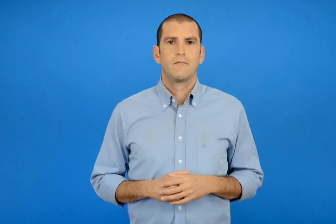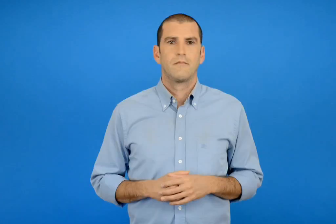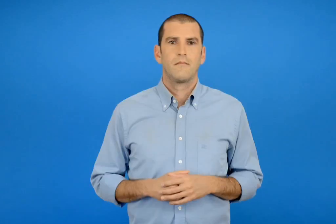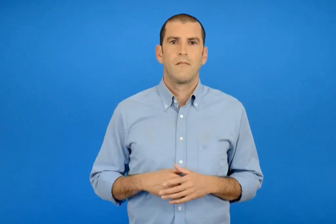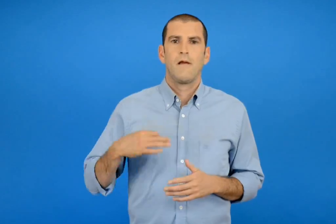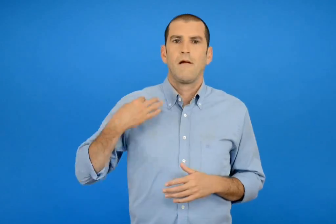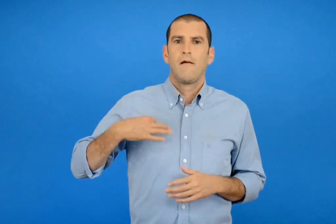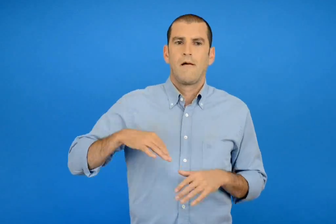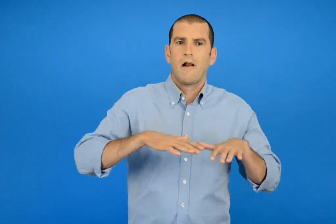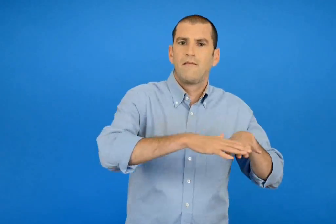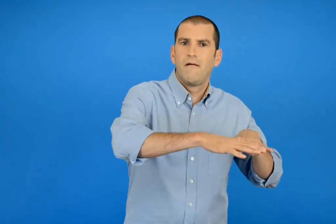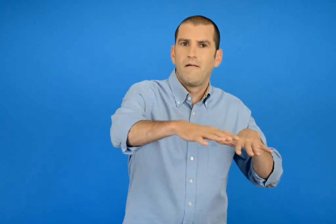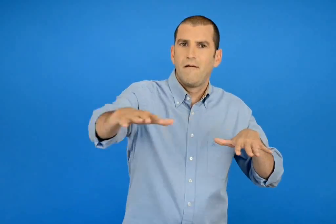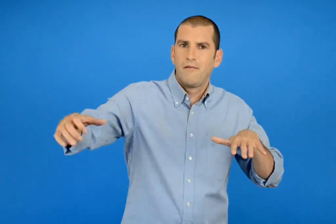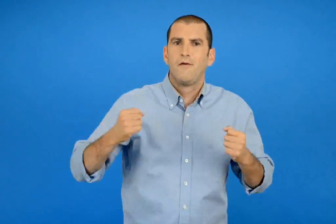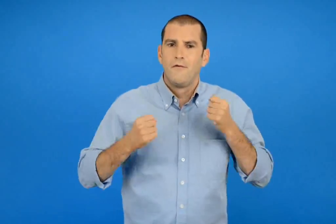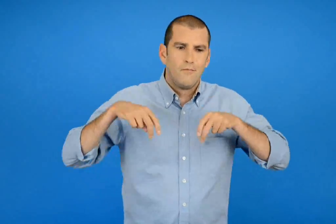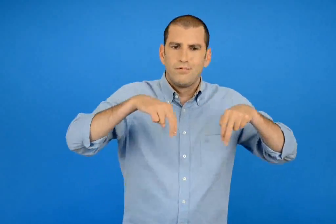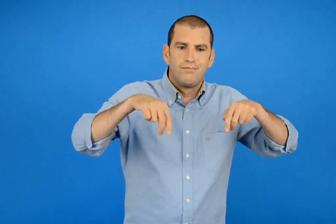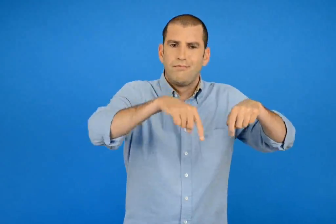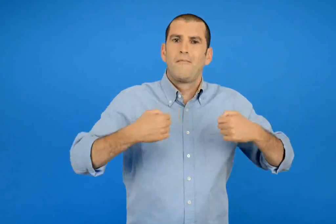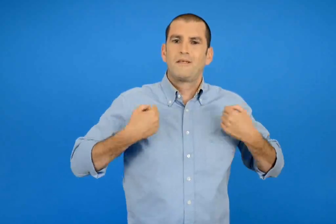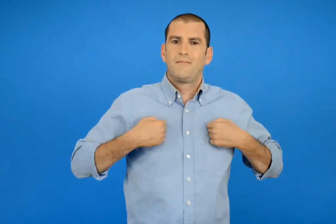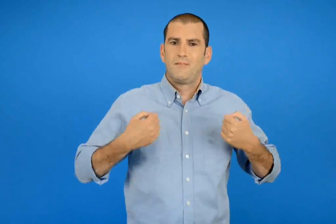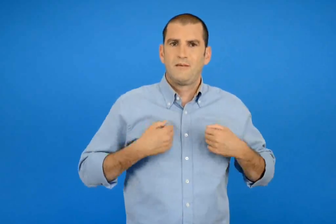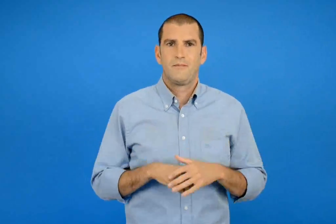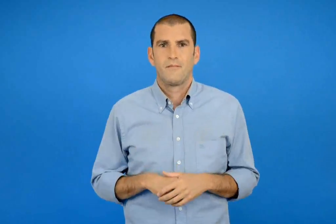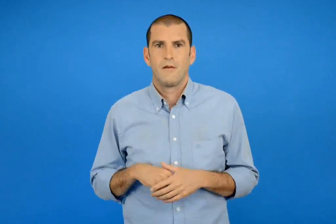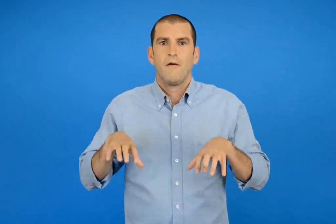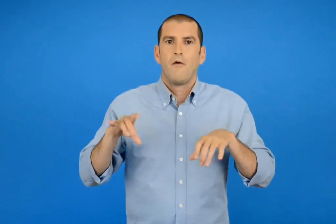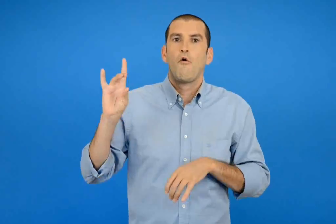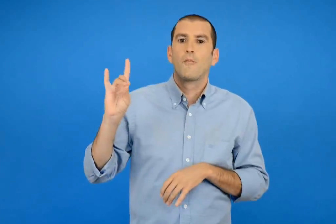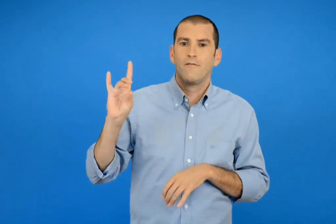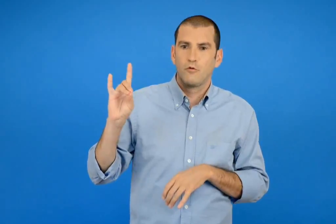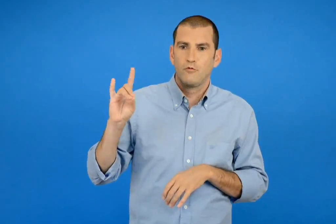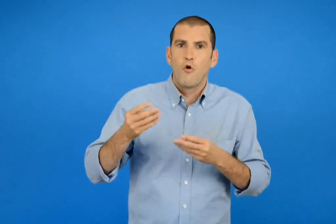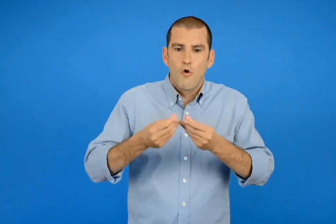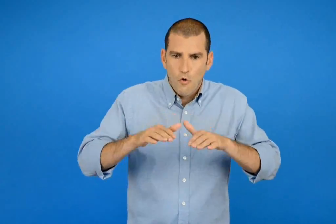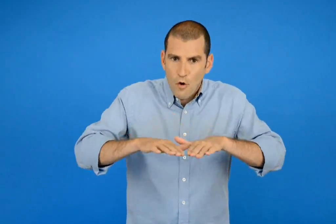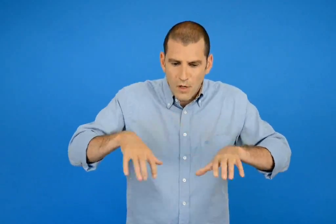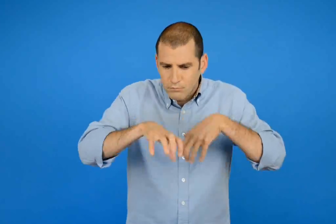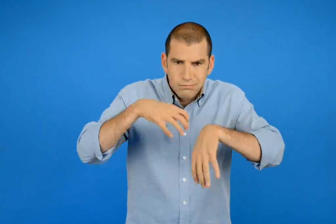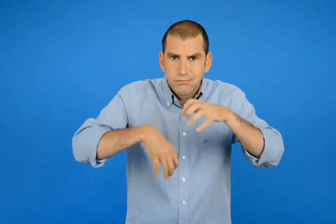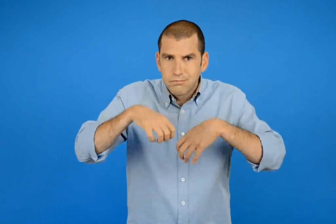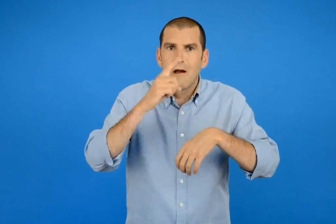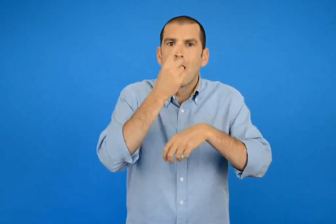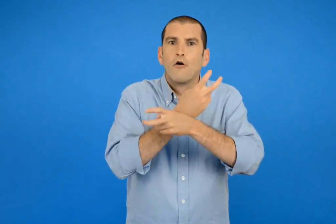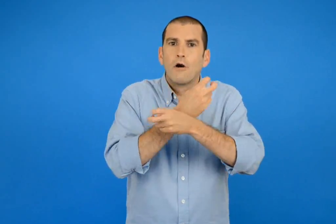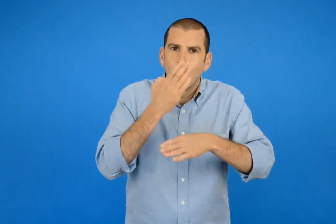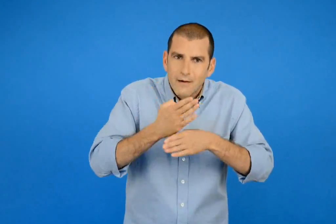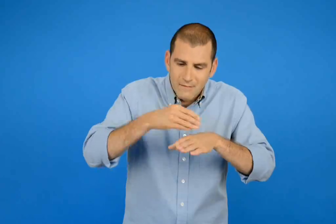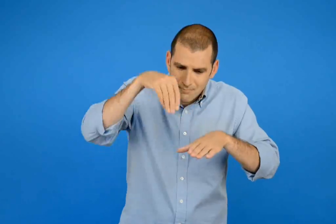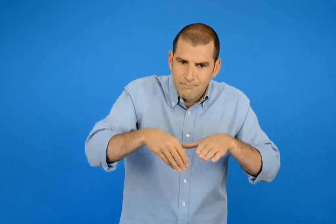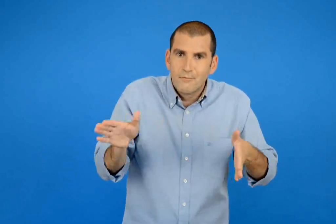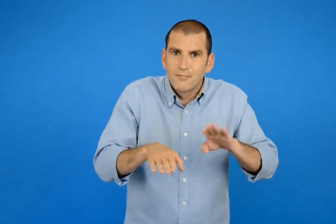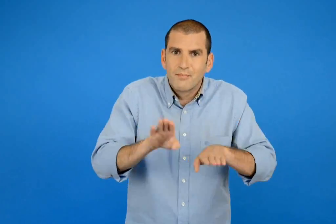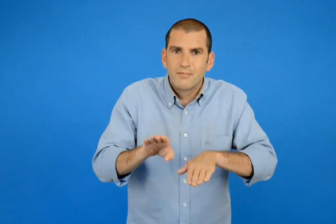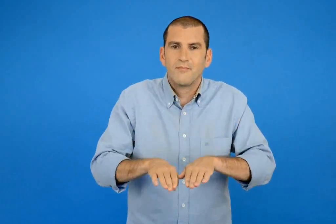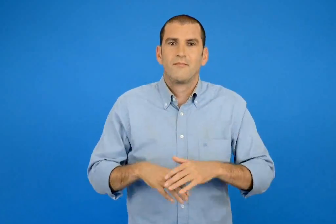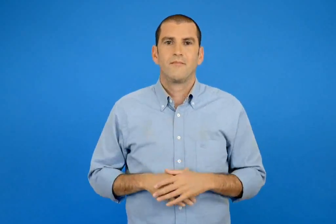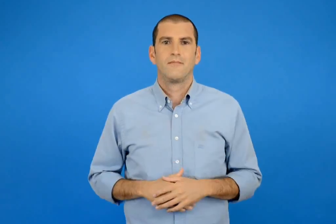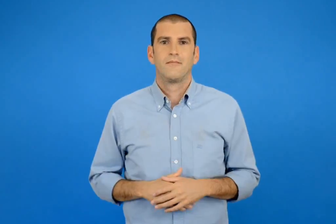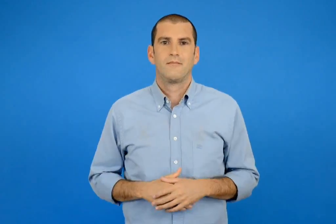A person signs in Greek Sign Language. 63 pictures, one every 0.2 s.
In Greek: τρέχουν και παίζουν στο λιβάδι ο μολυβιος σκάβει στο χώμα και κρύβει ένα κόκαλο
